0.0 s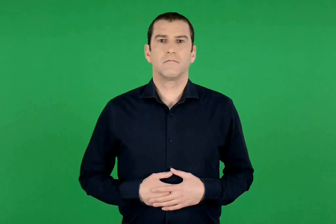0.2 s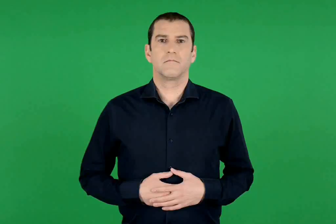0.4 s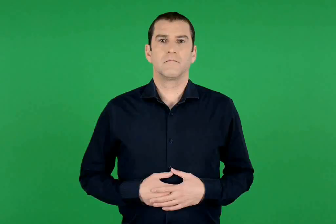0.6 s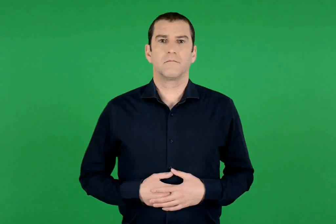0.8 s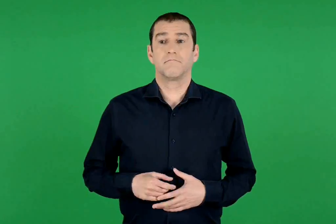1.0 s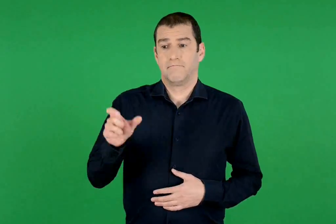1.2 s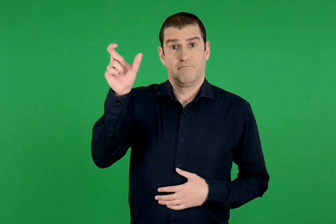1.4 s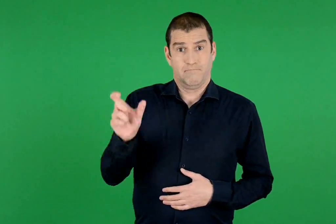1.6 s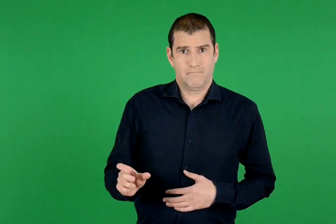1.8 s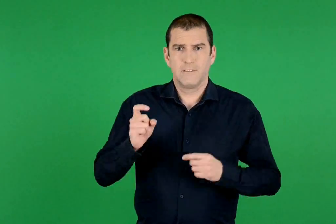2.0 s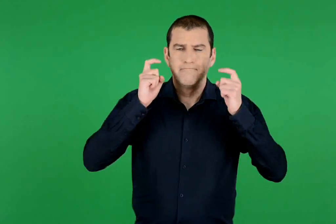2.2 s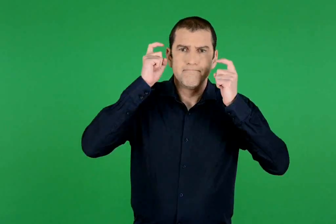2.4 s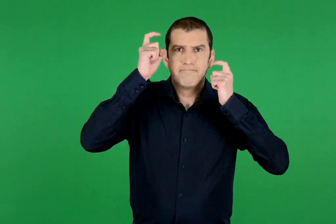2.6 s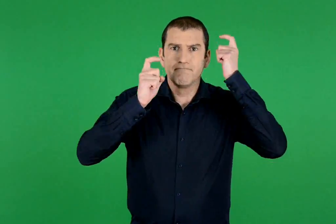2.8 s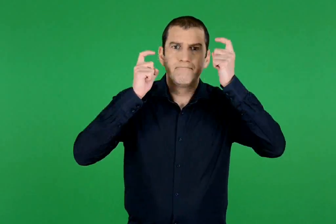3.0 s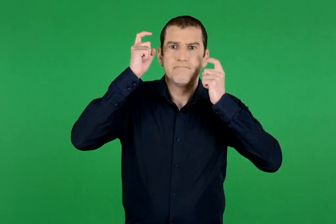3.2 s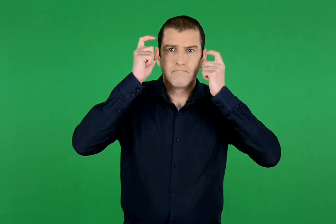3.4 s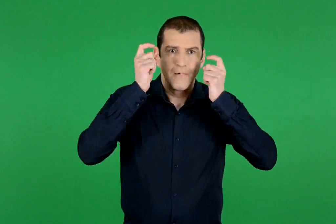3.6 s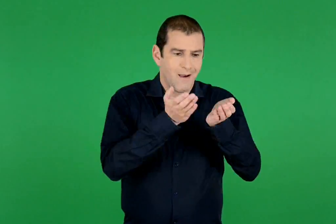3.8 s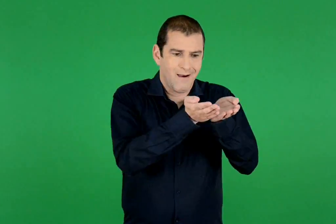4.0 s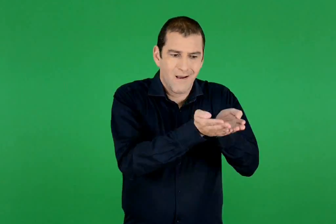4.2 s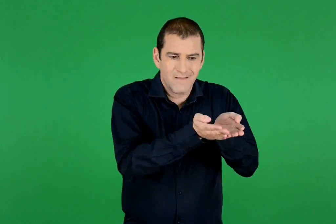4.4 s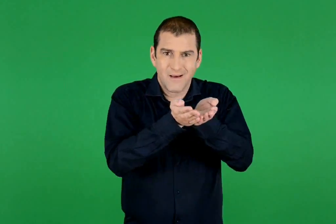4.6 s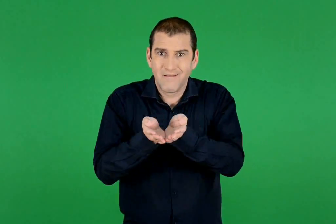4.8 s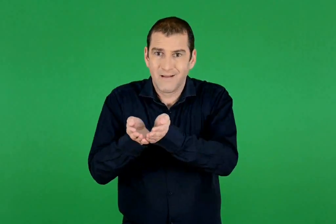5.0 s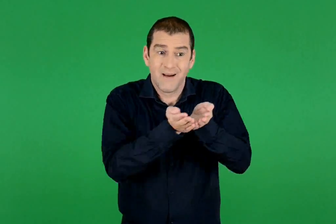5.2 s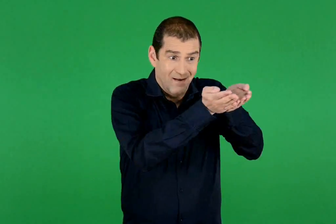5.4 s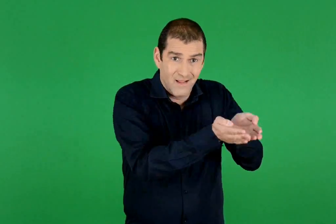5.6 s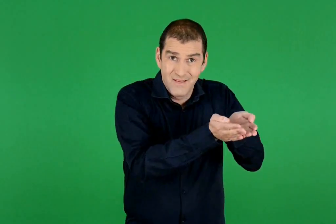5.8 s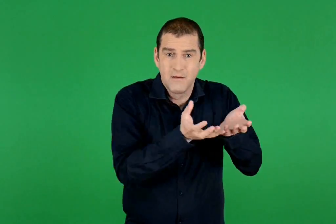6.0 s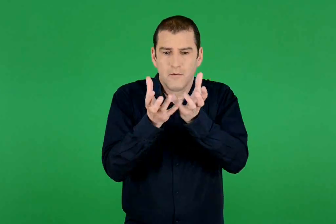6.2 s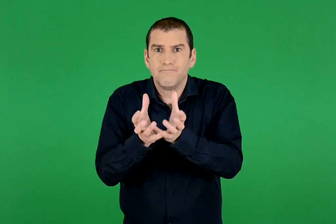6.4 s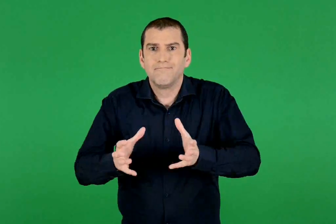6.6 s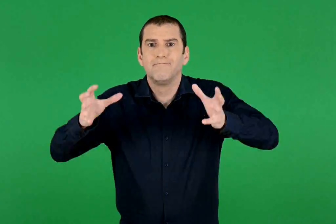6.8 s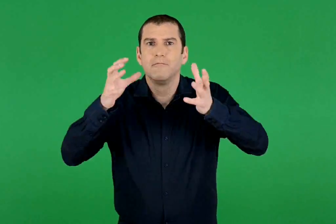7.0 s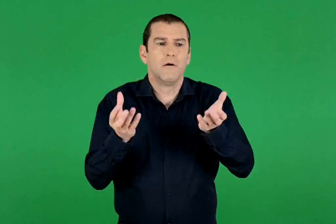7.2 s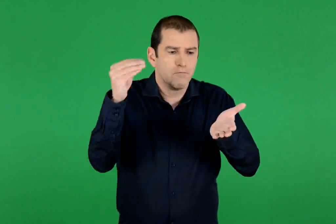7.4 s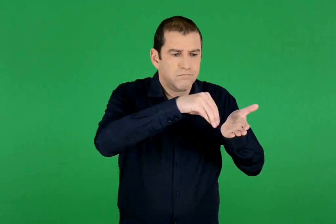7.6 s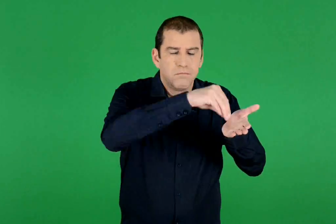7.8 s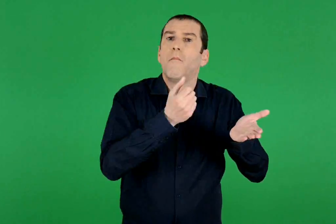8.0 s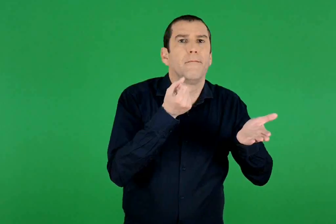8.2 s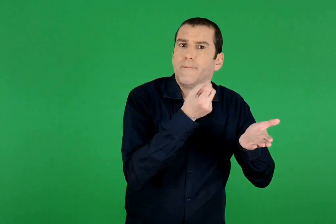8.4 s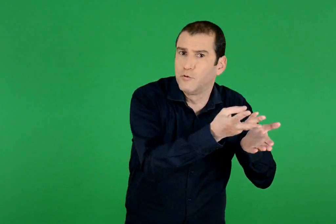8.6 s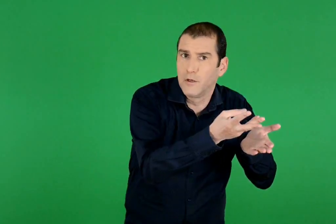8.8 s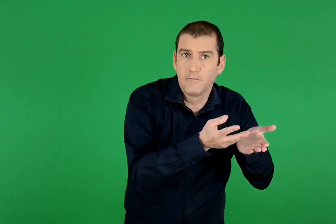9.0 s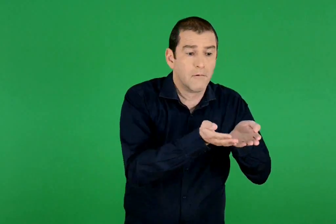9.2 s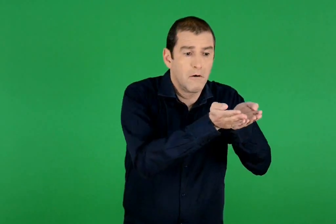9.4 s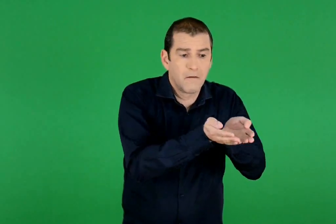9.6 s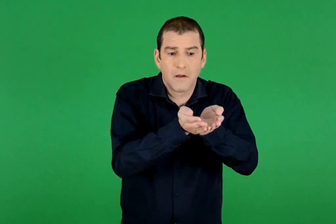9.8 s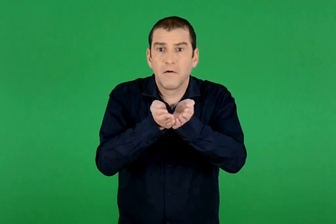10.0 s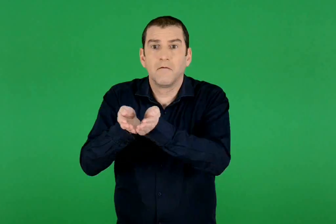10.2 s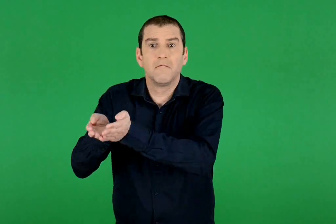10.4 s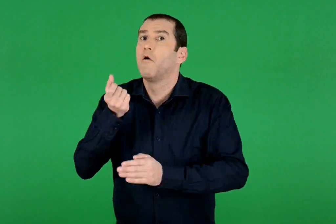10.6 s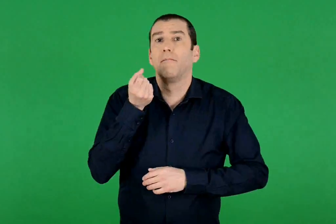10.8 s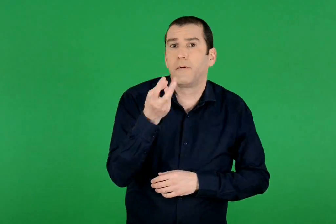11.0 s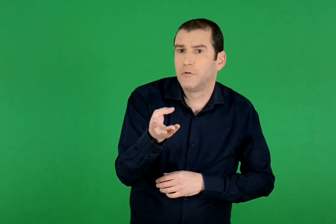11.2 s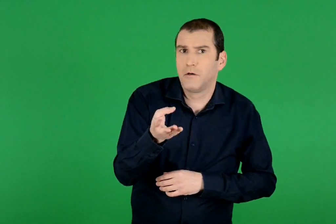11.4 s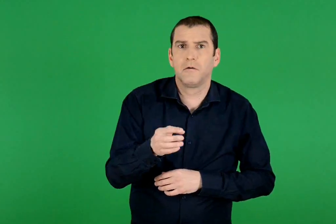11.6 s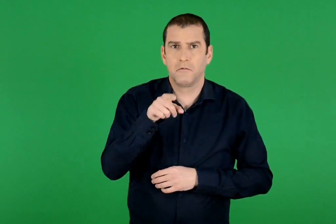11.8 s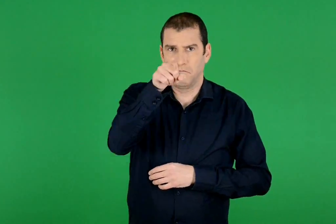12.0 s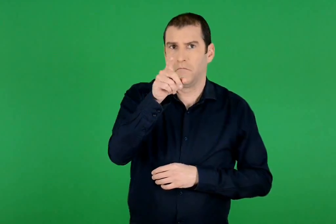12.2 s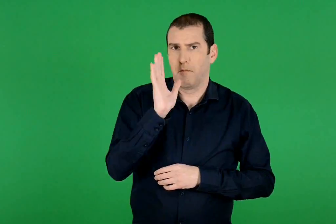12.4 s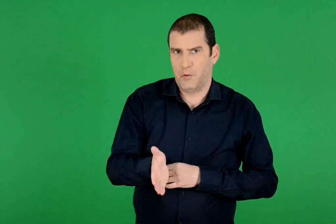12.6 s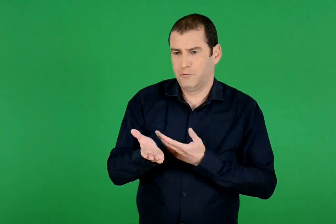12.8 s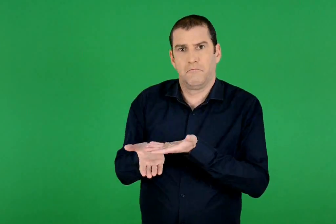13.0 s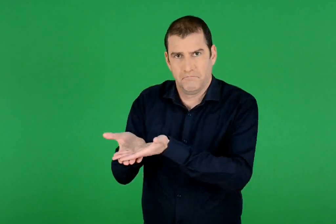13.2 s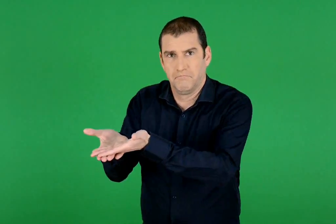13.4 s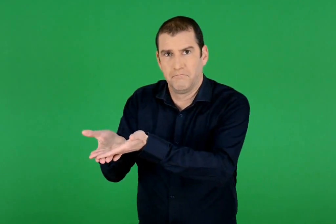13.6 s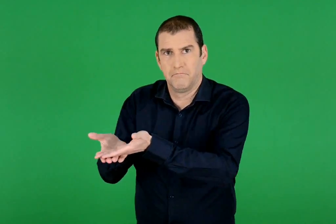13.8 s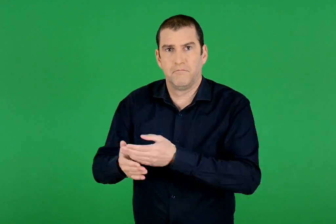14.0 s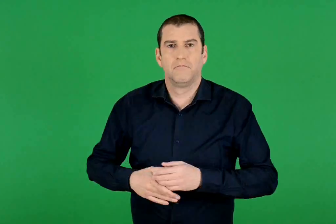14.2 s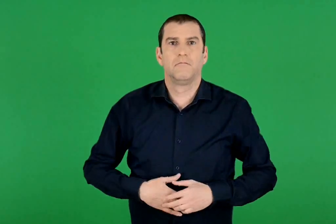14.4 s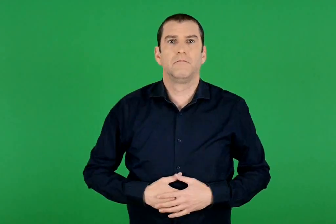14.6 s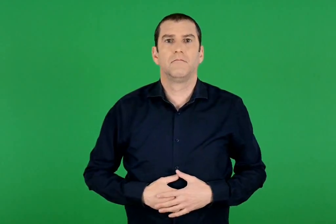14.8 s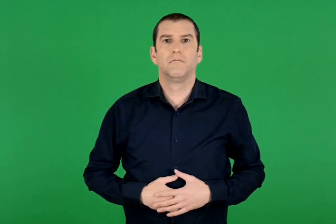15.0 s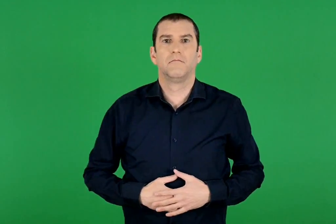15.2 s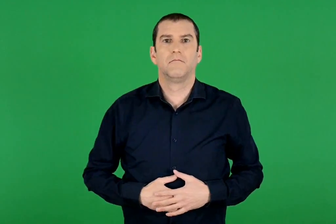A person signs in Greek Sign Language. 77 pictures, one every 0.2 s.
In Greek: σκέφτεται πόσα πιθάρια να φορτώσει σε κάθε καράβι και πόσα καράβια θα χρειαστεί. μπορείς να τον βοηθήσεις ;
